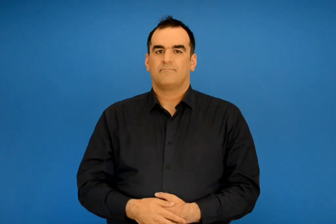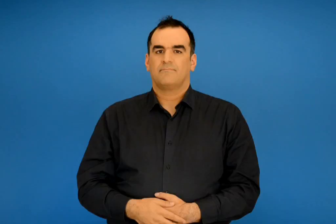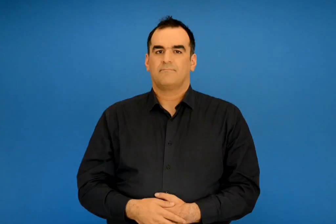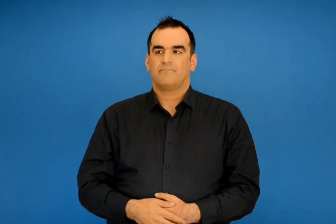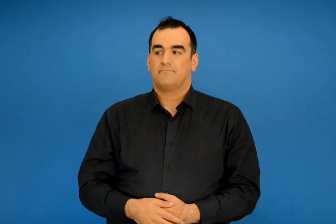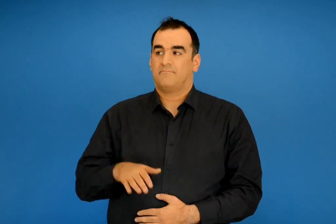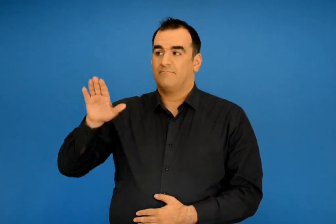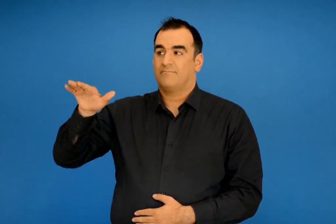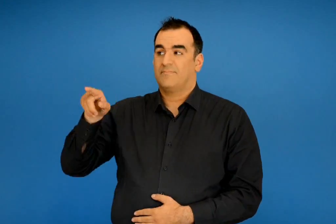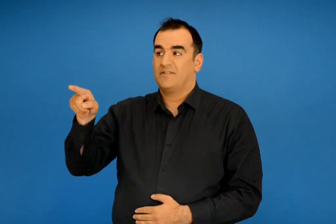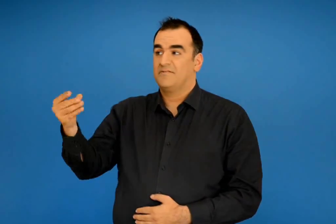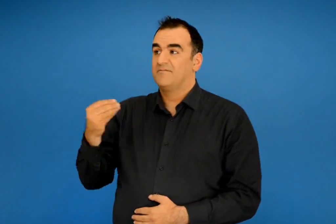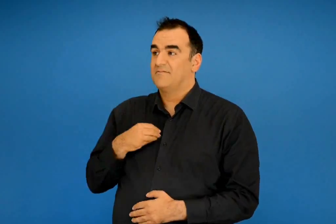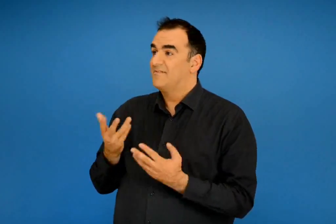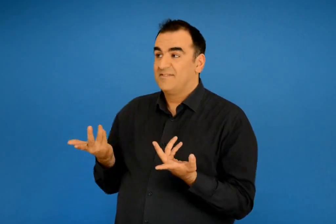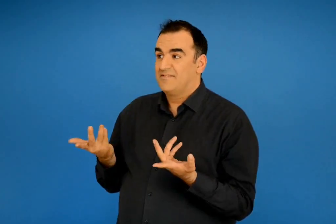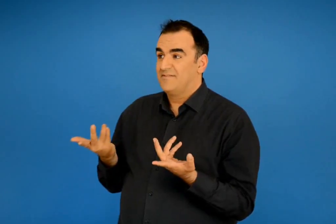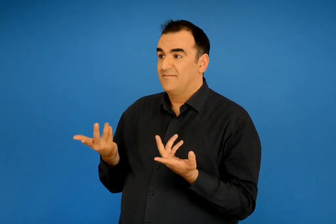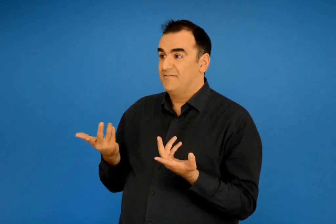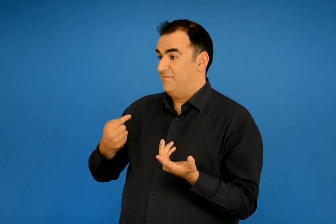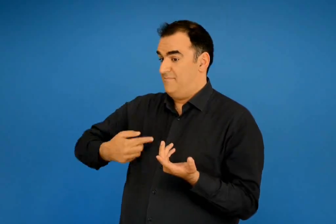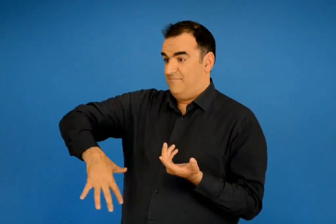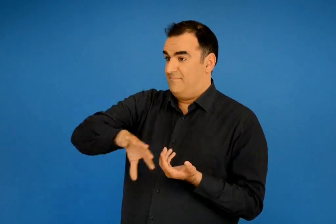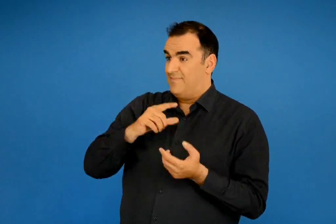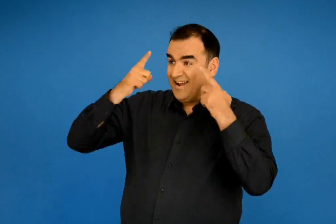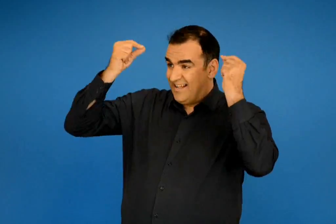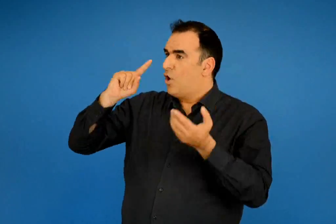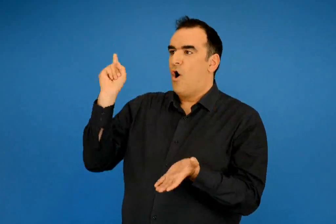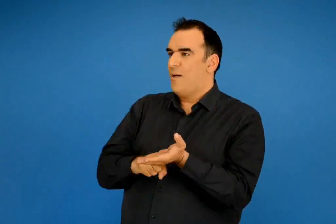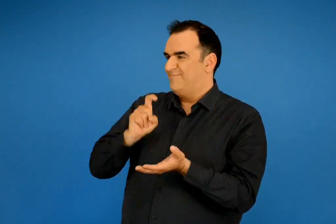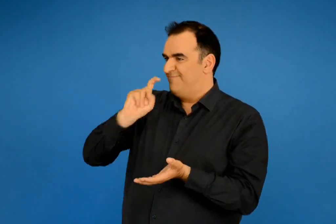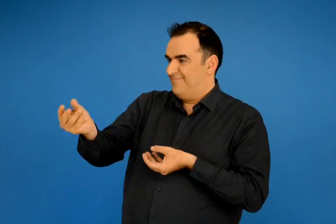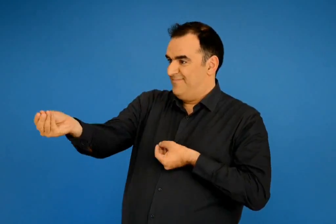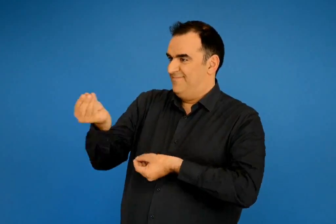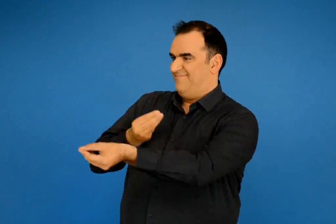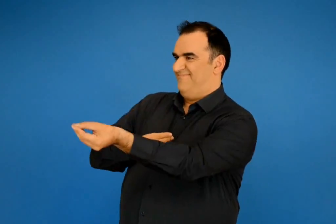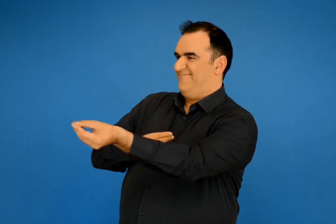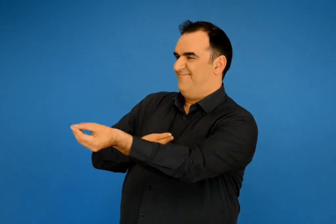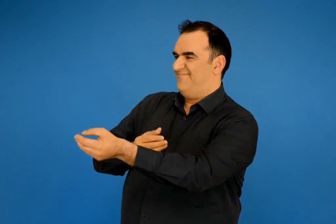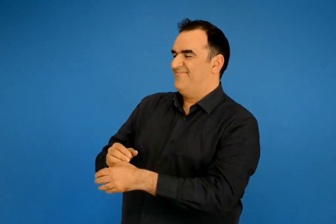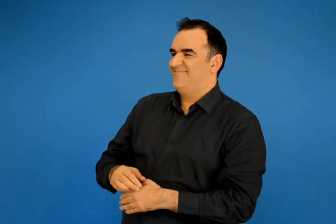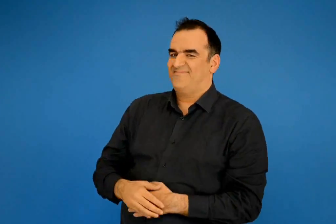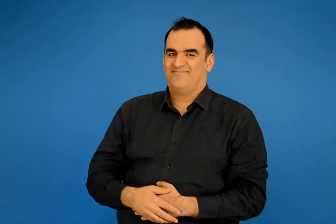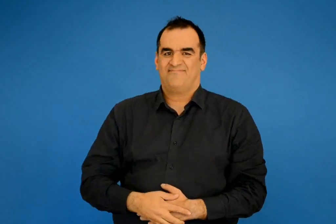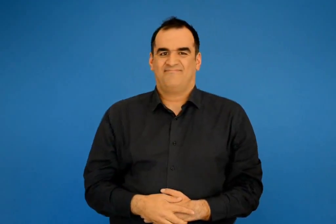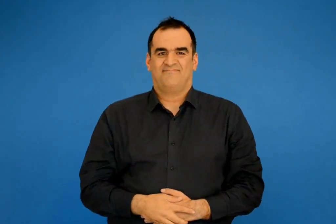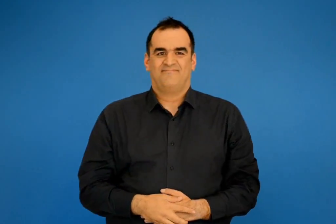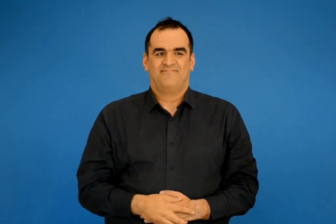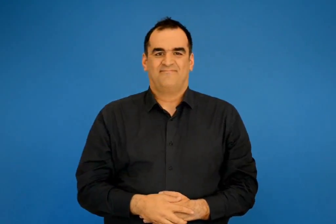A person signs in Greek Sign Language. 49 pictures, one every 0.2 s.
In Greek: εμένα όμως τι θα μου δώσεις ; γιατί κάτι πρέπει να μου δώσεις κι εσύ έτσι είναι ο νόμος των καλικάντζαρων
